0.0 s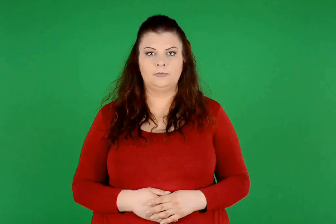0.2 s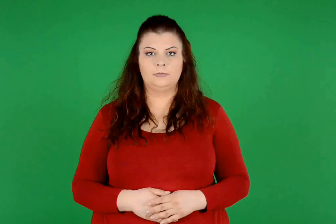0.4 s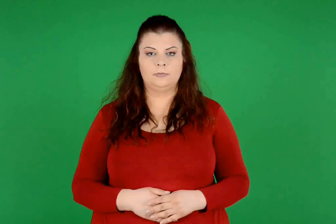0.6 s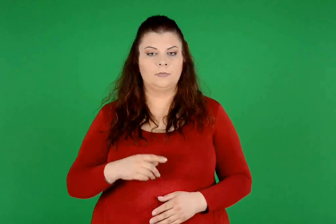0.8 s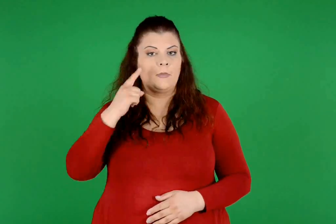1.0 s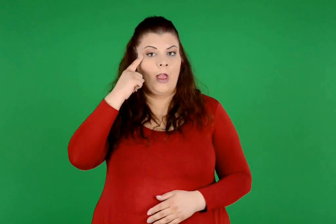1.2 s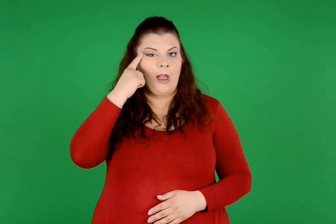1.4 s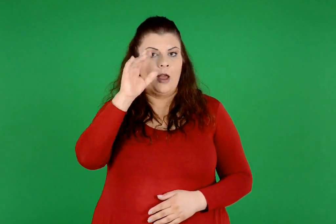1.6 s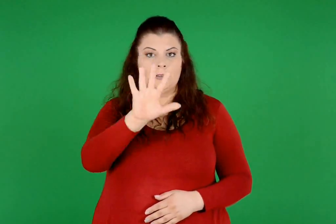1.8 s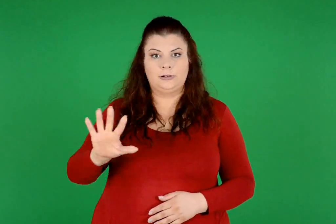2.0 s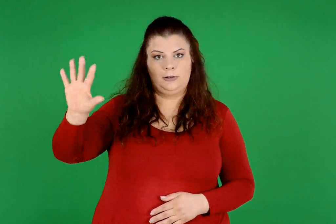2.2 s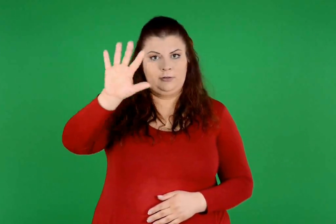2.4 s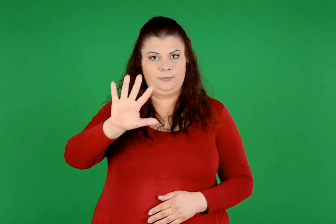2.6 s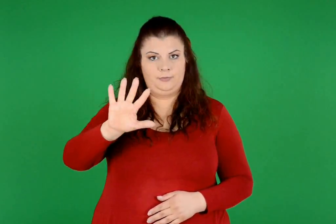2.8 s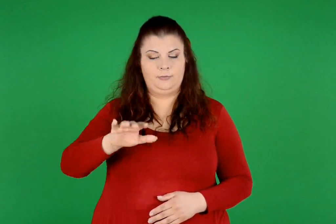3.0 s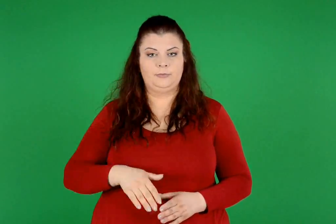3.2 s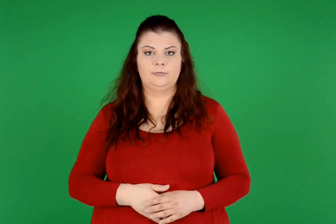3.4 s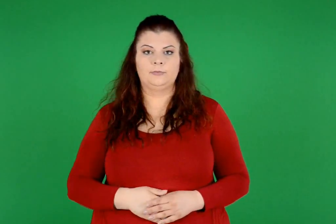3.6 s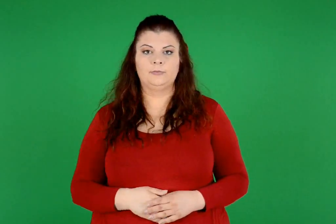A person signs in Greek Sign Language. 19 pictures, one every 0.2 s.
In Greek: ασία
